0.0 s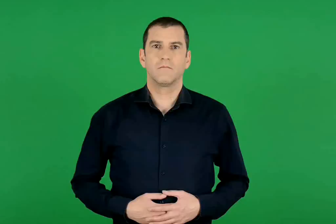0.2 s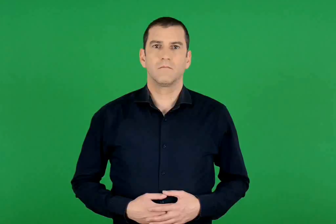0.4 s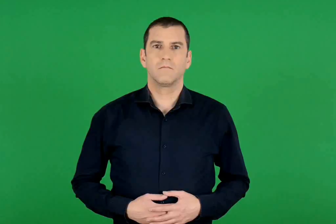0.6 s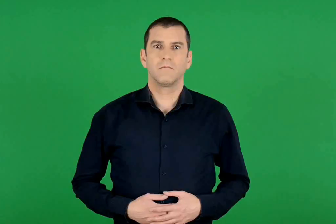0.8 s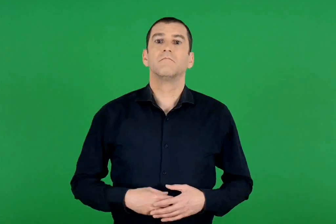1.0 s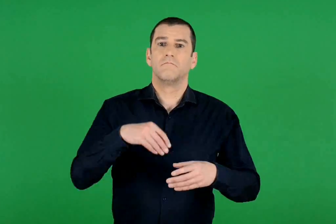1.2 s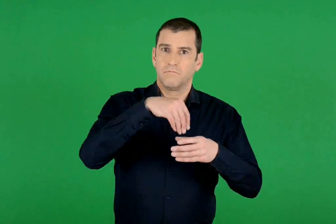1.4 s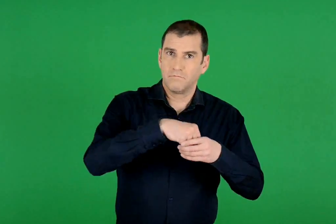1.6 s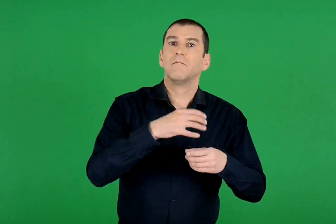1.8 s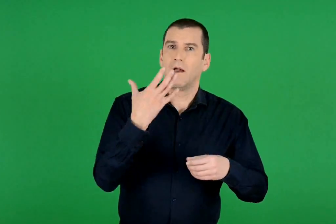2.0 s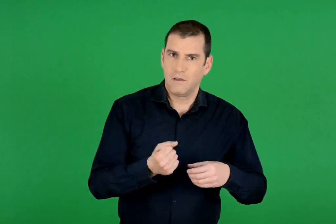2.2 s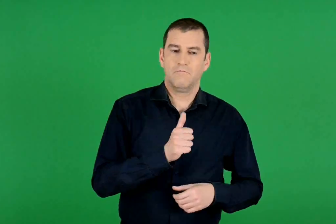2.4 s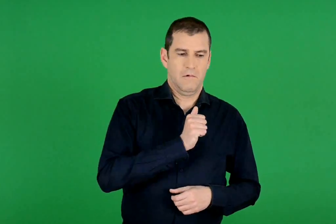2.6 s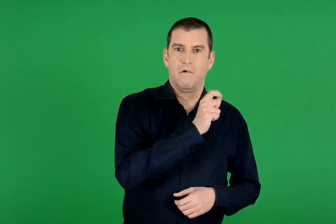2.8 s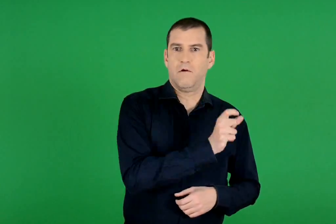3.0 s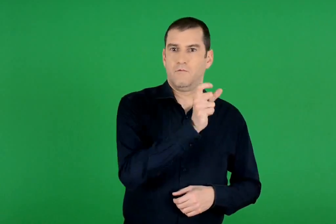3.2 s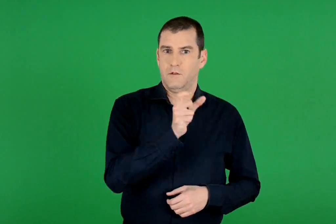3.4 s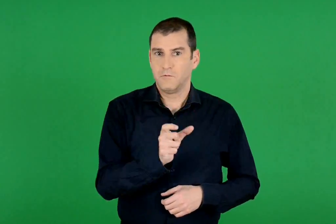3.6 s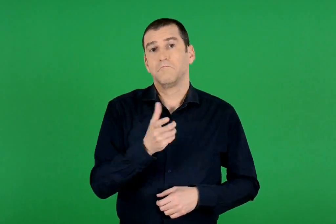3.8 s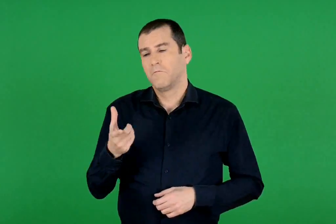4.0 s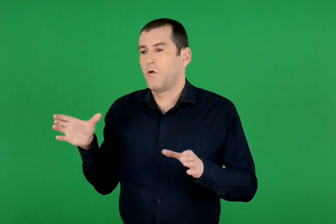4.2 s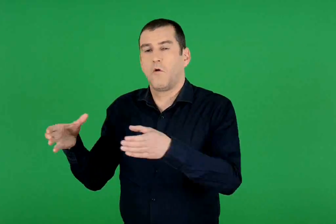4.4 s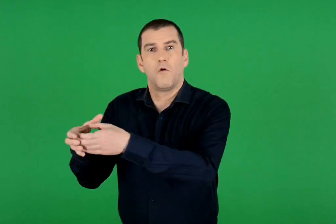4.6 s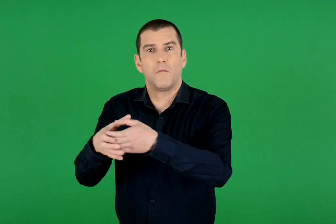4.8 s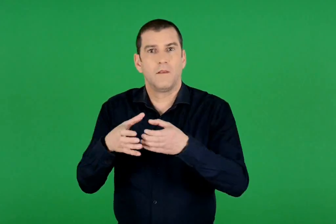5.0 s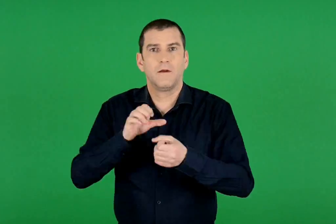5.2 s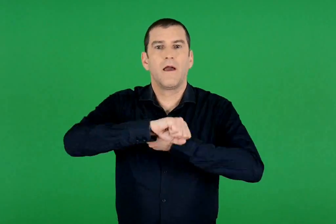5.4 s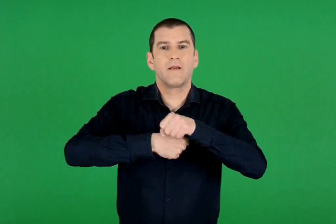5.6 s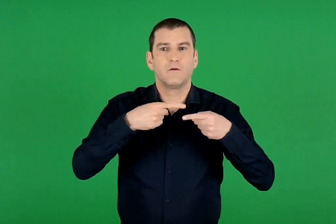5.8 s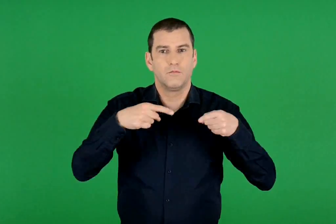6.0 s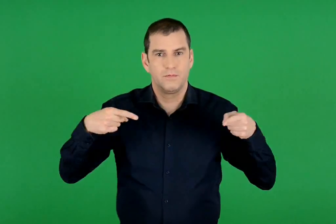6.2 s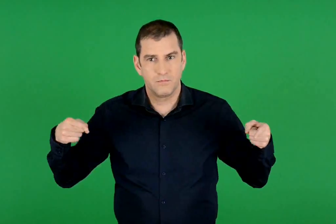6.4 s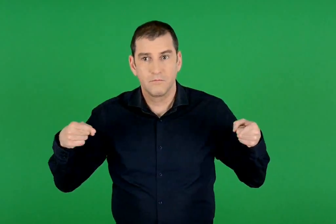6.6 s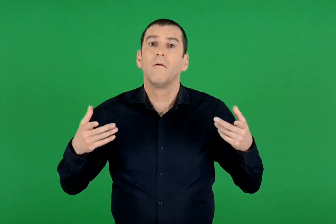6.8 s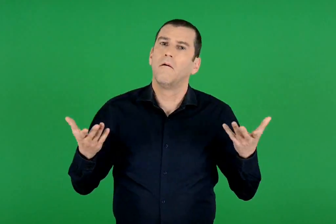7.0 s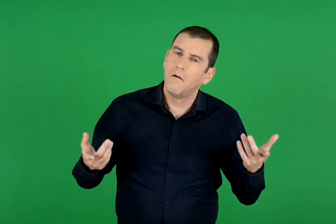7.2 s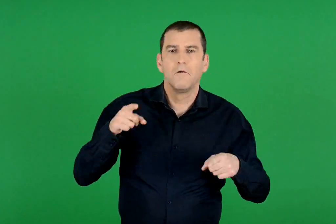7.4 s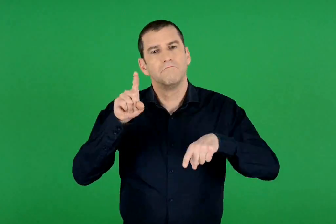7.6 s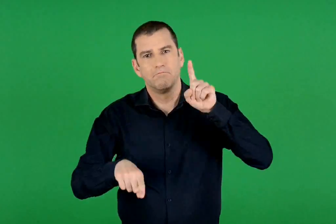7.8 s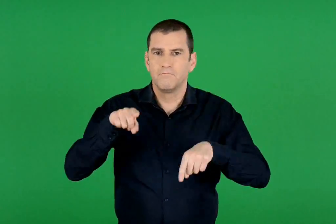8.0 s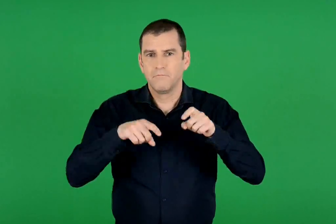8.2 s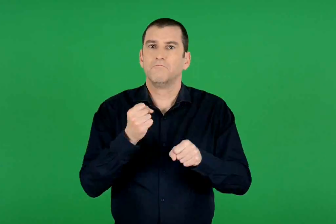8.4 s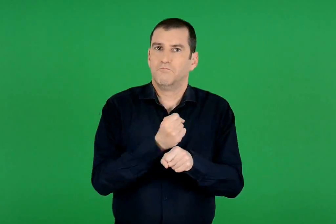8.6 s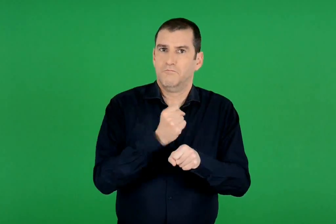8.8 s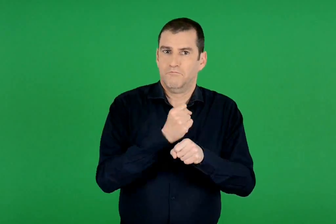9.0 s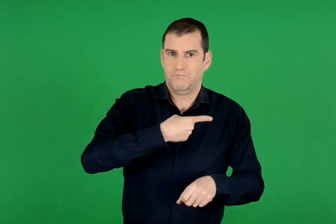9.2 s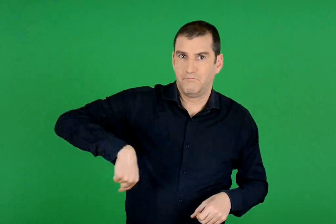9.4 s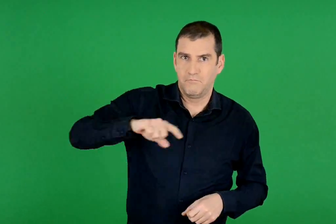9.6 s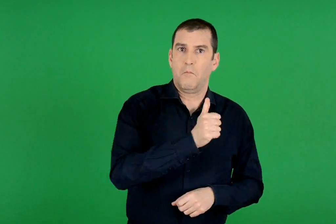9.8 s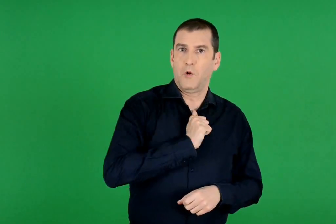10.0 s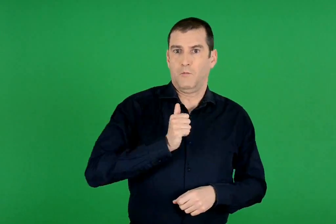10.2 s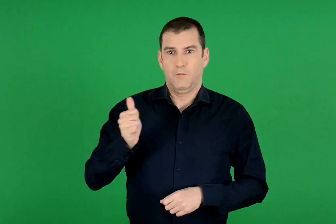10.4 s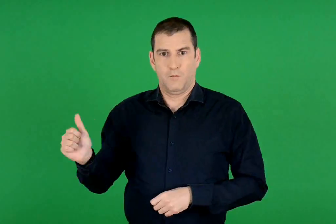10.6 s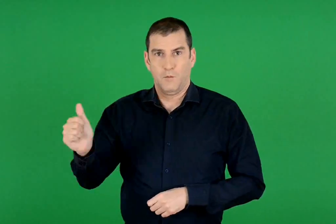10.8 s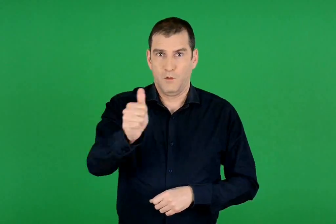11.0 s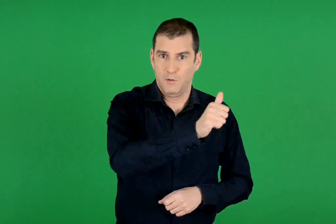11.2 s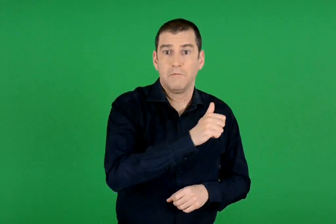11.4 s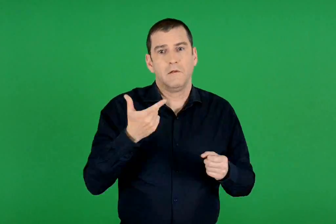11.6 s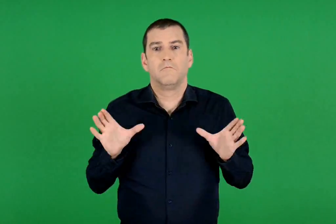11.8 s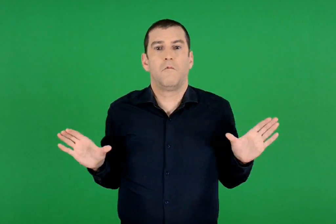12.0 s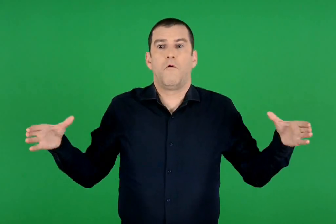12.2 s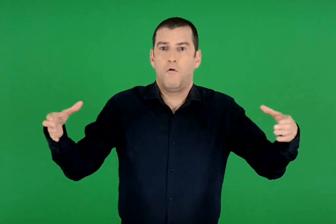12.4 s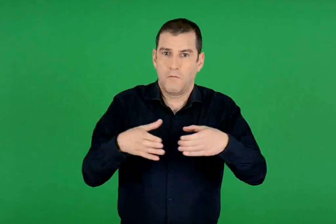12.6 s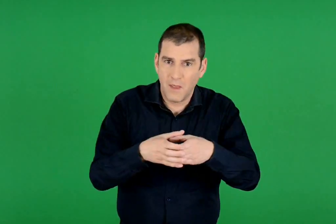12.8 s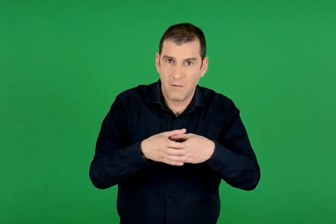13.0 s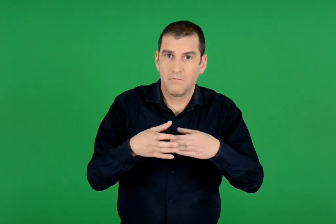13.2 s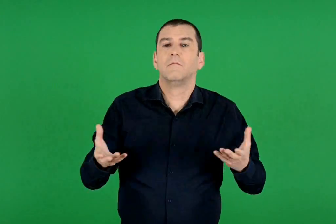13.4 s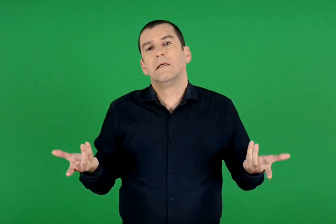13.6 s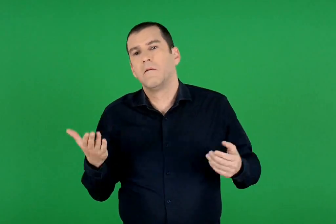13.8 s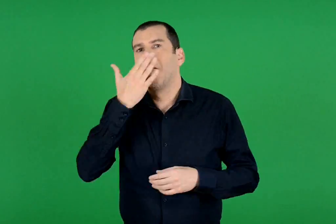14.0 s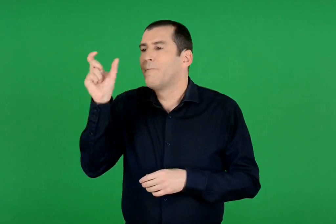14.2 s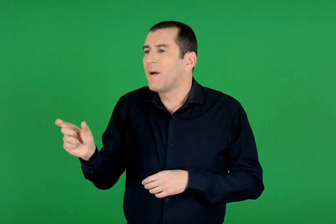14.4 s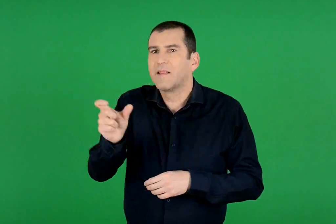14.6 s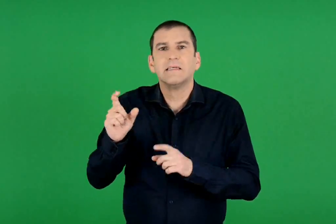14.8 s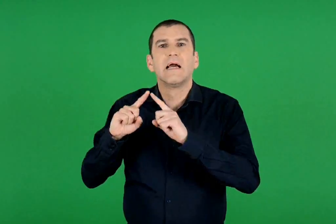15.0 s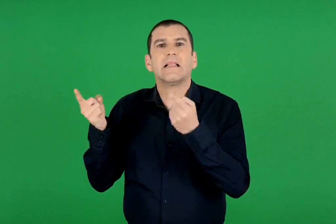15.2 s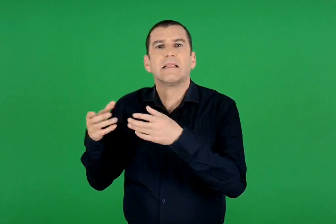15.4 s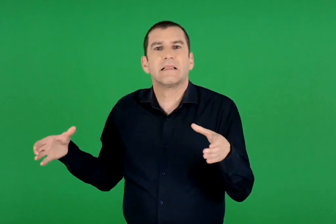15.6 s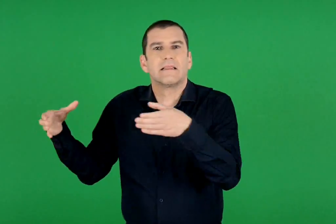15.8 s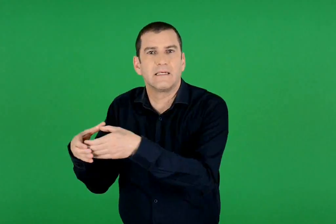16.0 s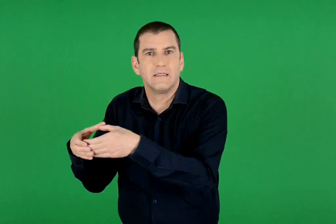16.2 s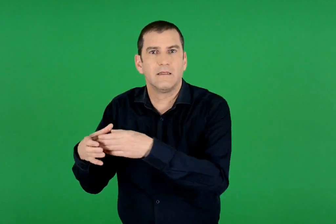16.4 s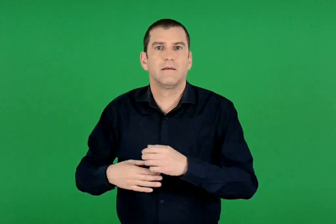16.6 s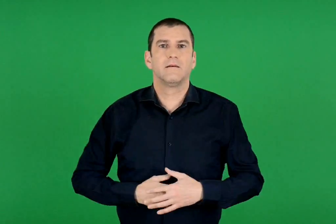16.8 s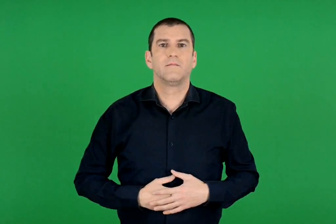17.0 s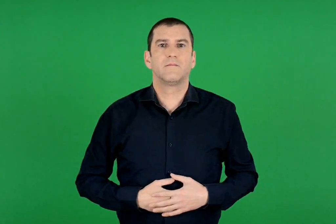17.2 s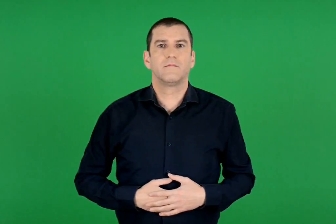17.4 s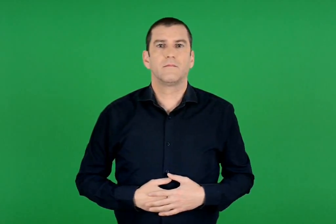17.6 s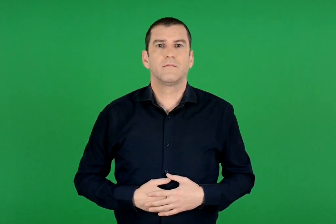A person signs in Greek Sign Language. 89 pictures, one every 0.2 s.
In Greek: περιέχει ατομικές και ομαδικές δραστηριότητες. έτσι , άλλοτε θα εργαζόμαστε μόνοι μας , άλλοτε με την ομάδα μας και άλλοτε όλοι οι μαθητές της τάξης μαζί.
